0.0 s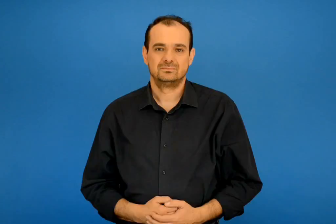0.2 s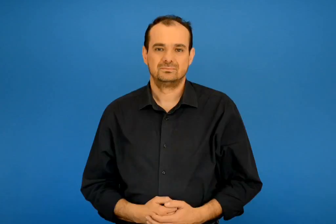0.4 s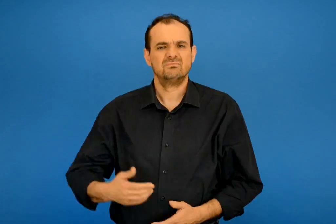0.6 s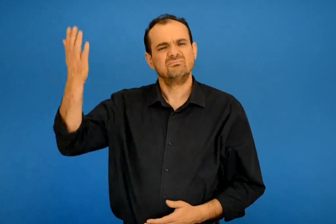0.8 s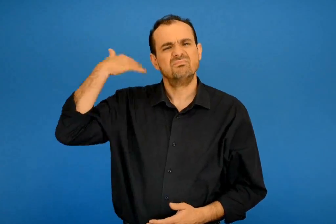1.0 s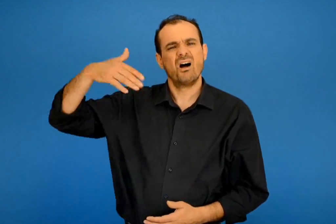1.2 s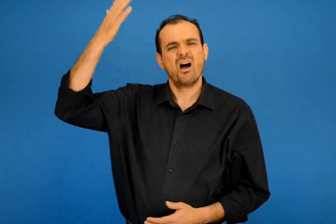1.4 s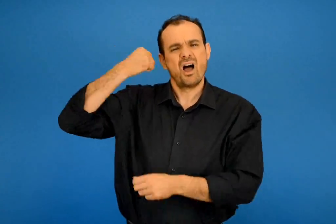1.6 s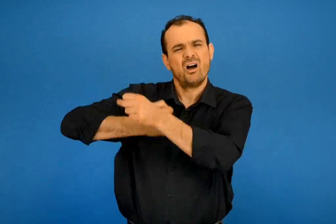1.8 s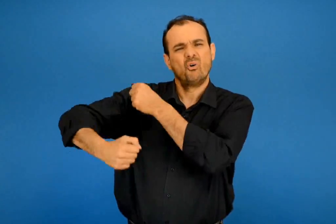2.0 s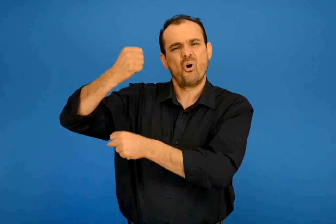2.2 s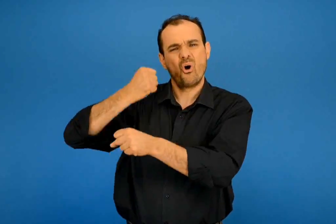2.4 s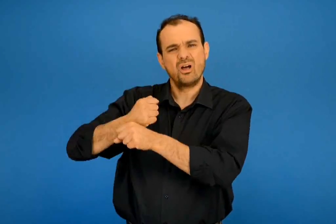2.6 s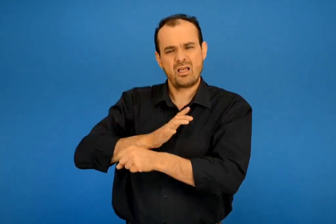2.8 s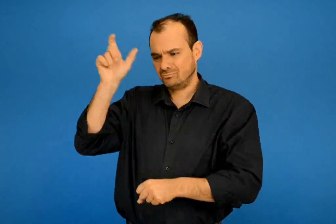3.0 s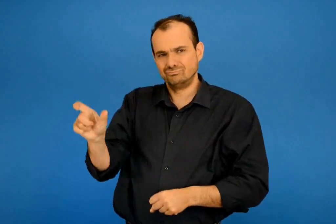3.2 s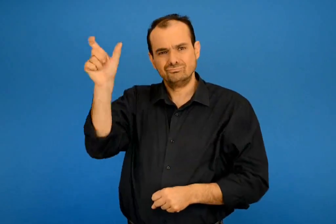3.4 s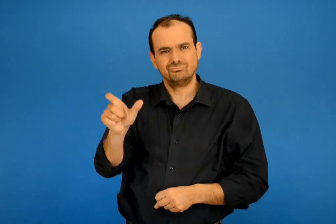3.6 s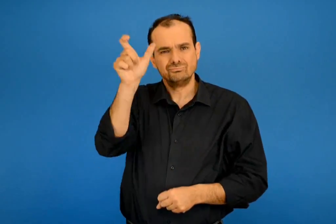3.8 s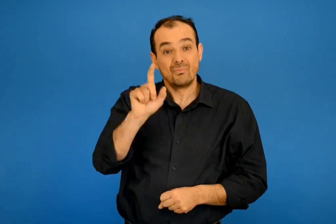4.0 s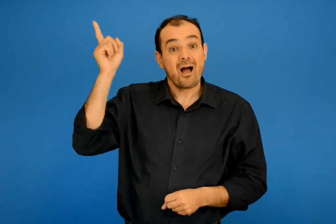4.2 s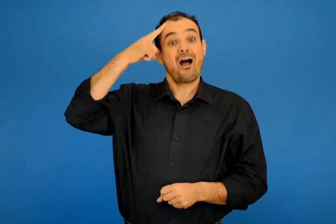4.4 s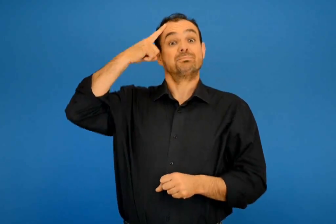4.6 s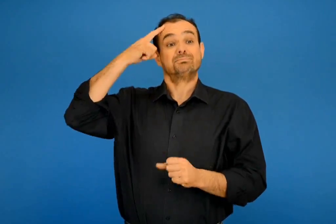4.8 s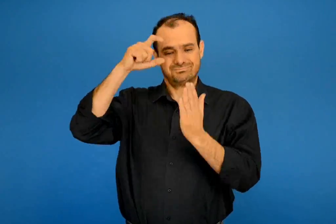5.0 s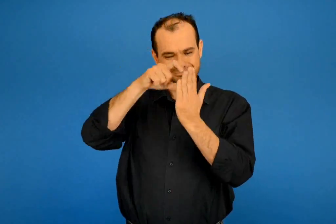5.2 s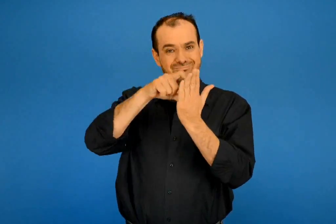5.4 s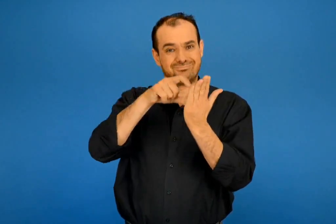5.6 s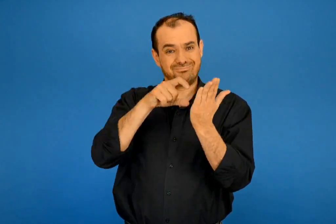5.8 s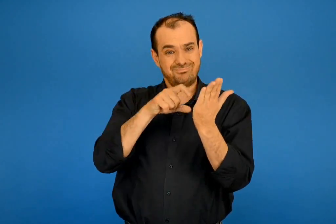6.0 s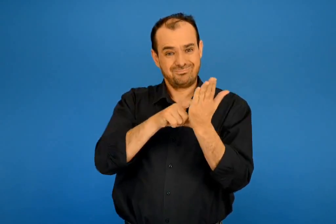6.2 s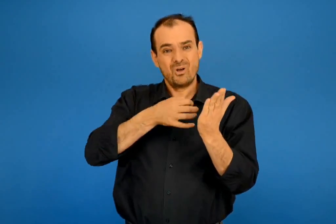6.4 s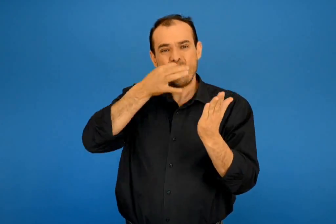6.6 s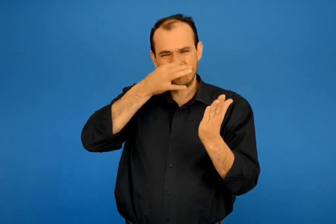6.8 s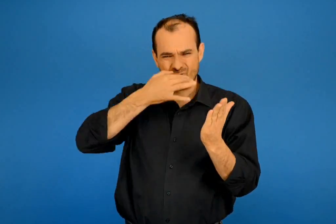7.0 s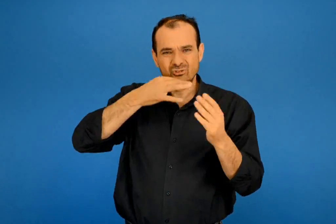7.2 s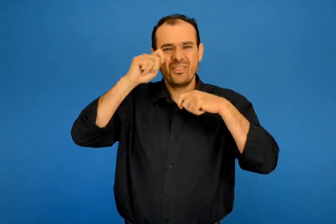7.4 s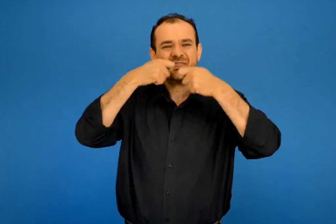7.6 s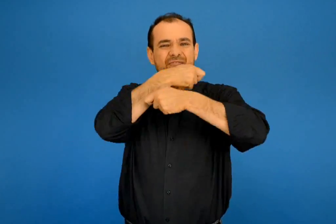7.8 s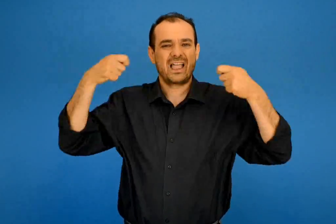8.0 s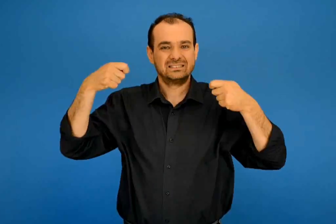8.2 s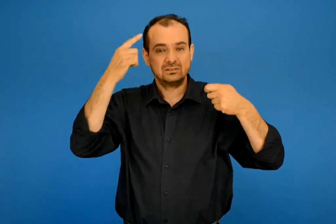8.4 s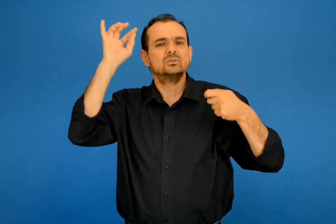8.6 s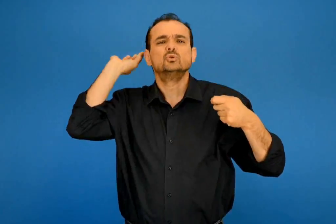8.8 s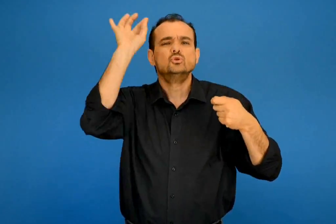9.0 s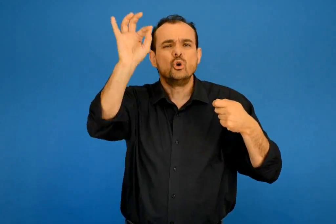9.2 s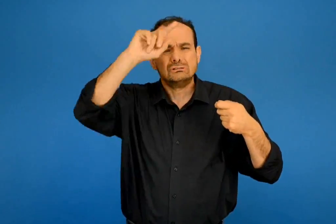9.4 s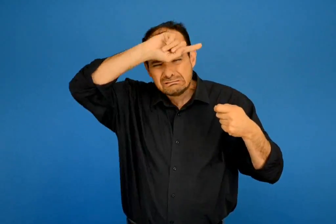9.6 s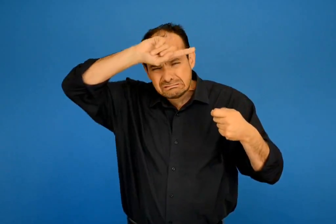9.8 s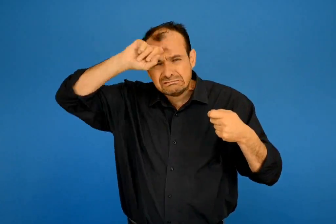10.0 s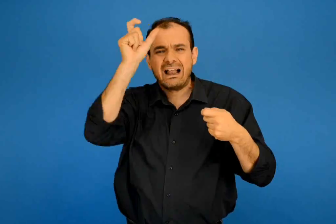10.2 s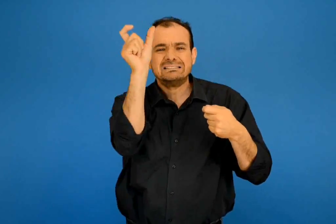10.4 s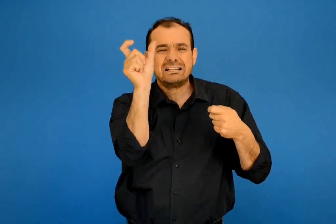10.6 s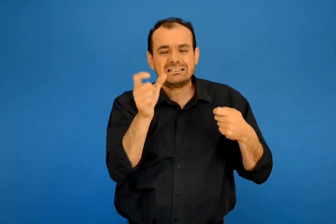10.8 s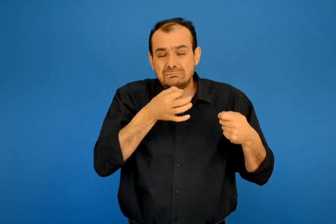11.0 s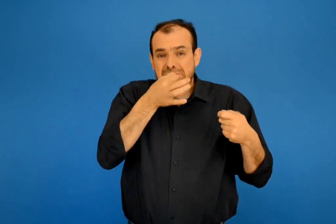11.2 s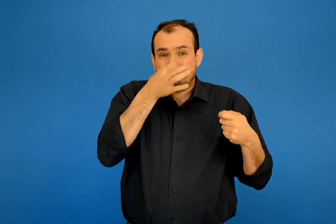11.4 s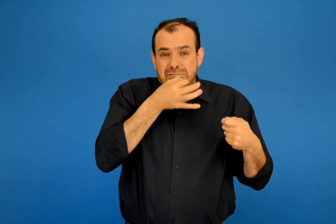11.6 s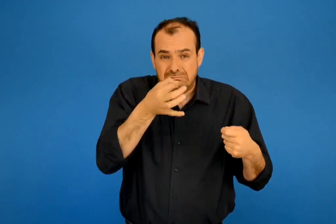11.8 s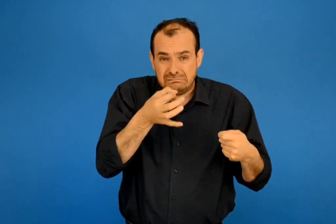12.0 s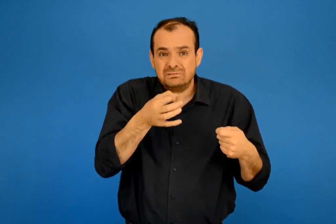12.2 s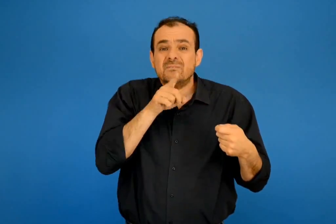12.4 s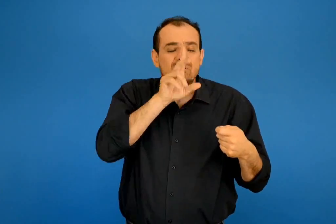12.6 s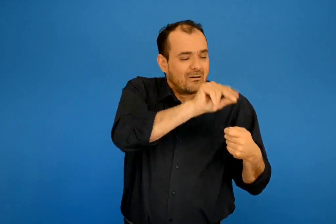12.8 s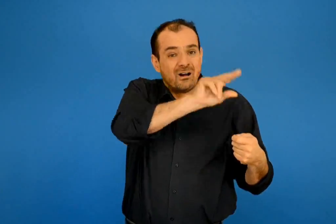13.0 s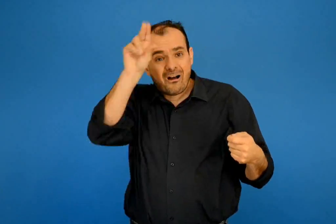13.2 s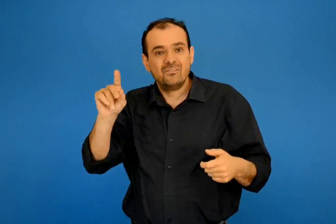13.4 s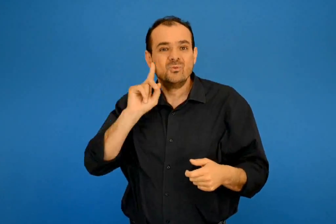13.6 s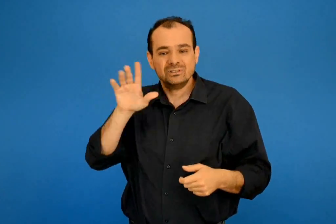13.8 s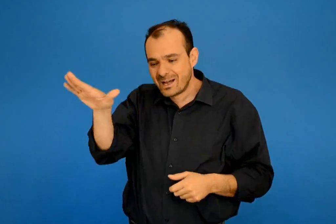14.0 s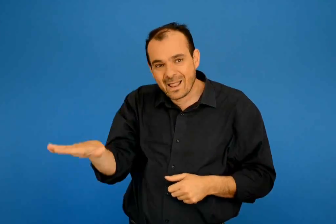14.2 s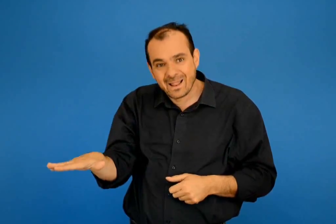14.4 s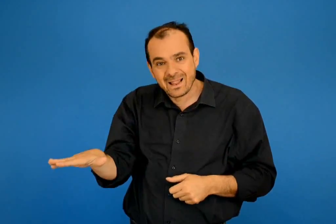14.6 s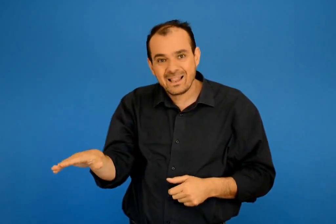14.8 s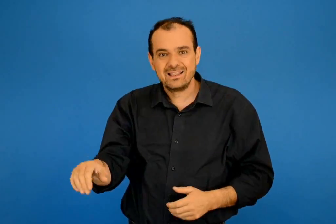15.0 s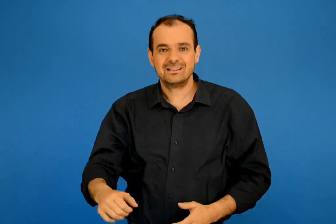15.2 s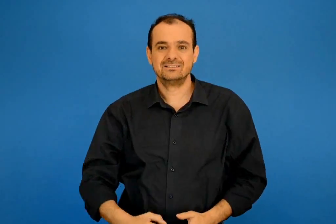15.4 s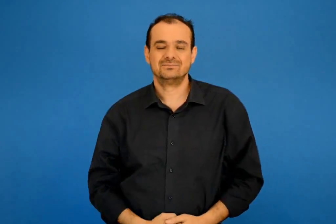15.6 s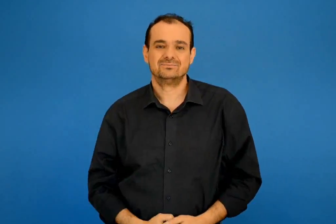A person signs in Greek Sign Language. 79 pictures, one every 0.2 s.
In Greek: στα παλαιοτέρα χρονιά οι άνθρωποι έφτιαχναν στίχους τους γνωστούς γλωσσοδέτες για να ξεπεράσουν δυσκολίες της γλώσσας σαν κι αυτές που είχε η κατερίνα
